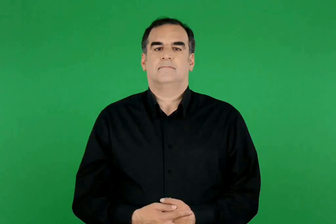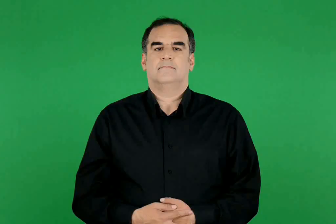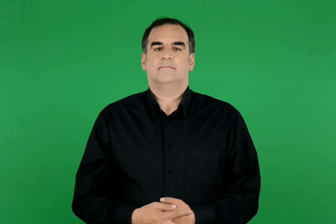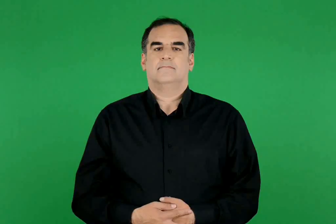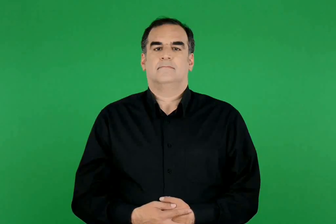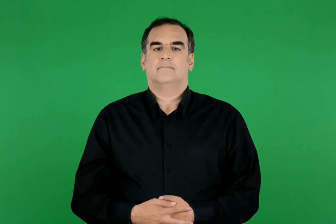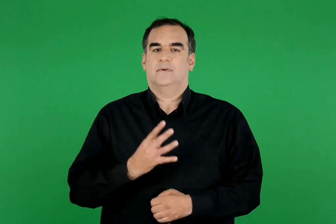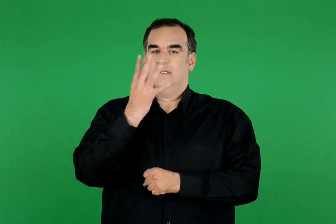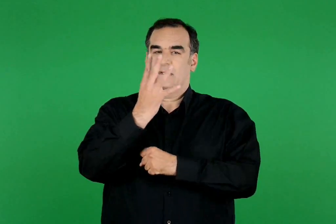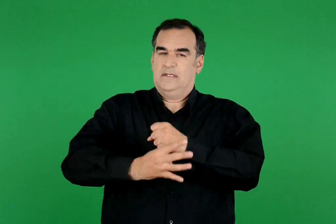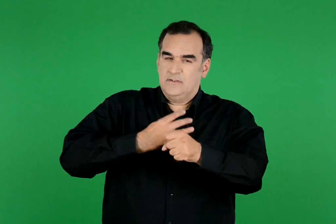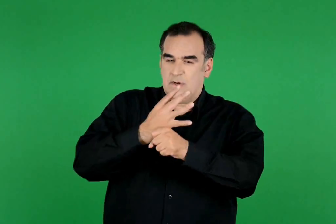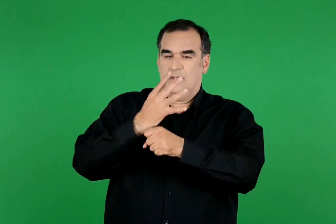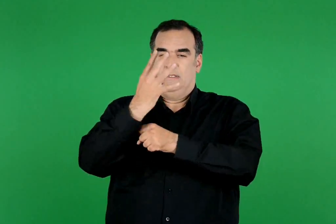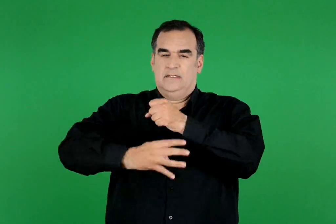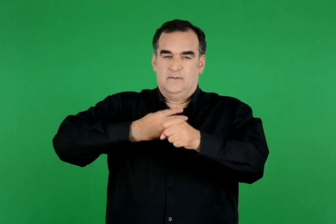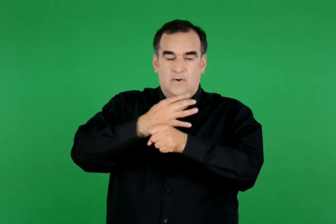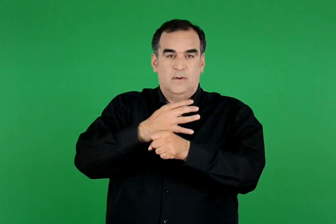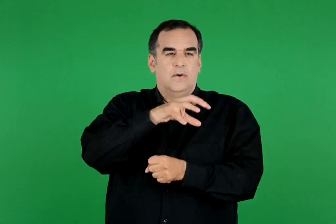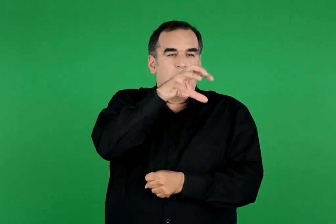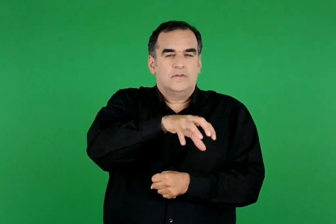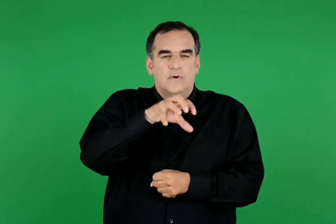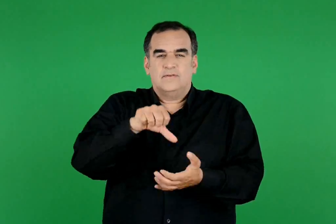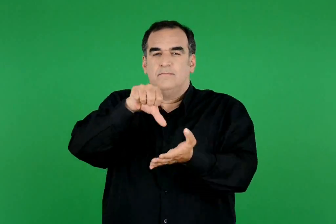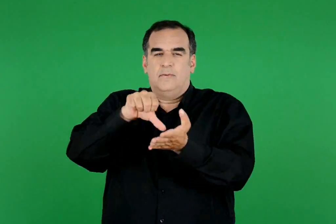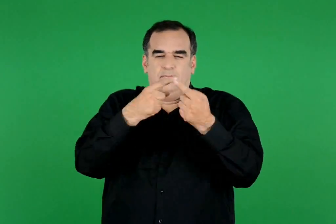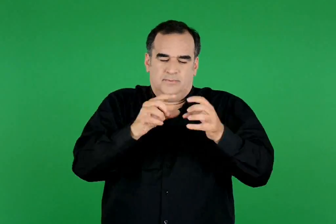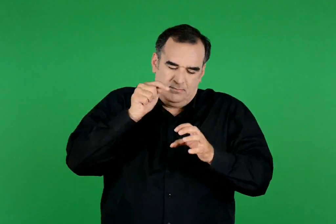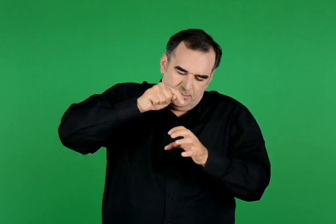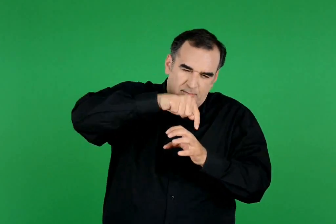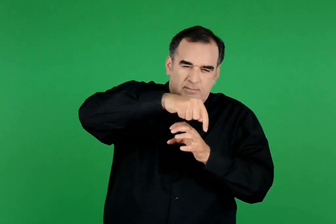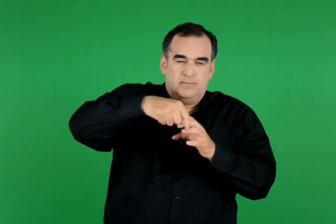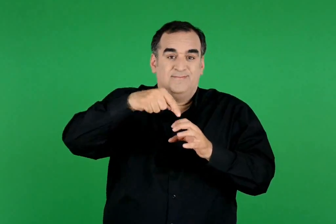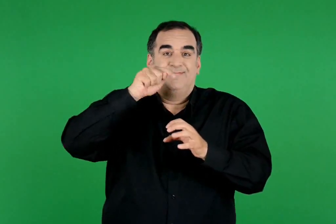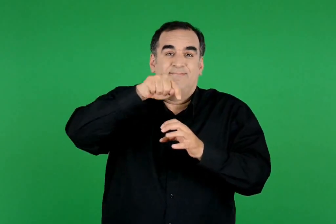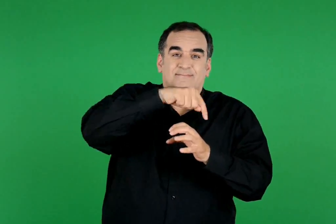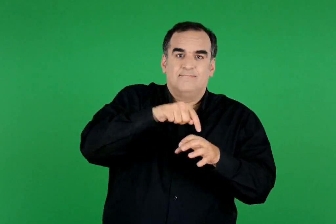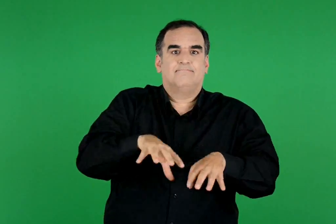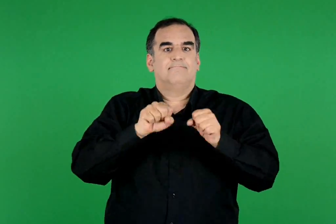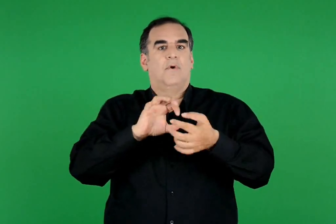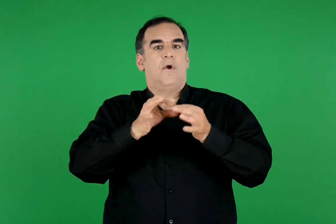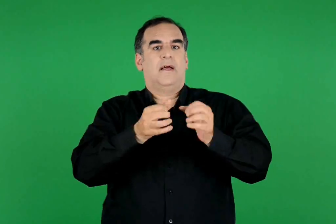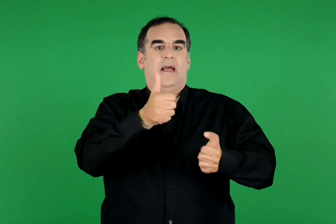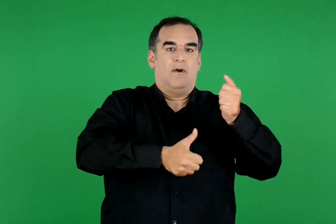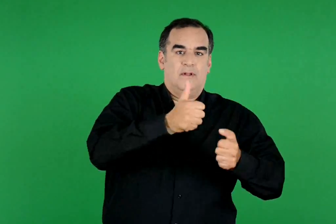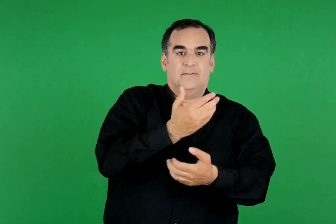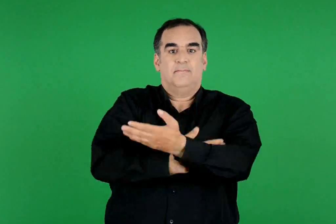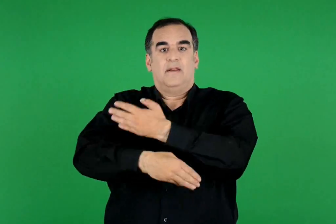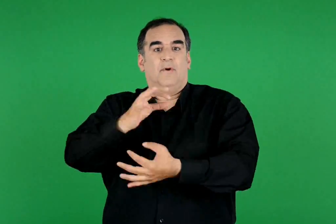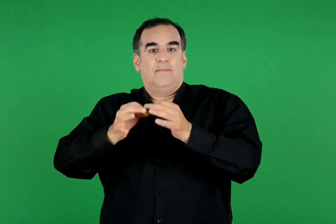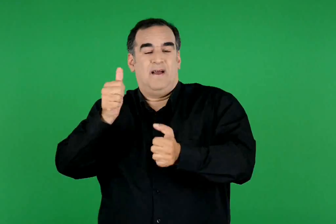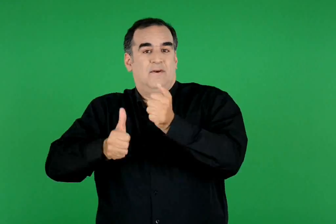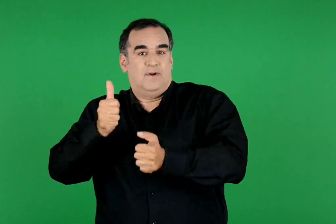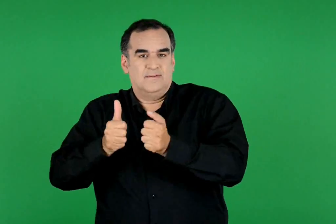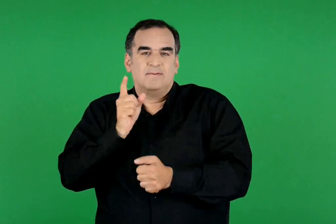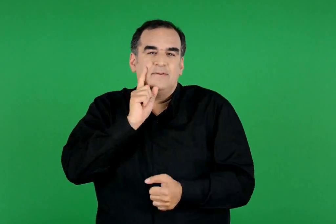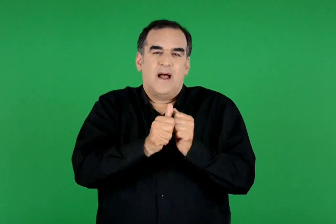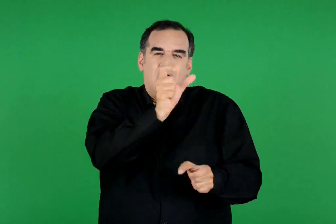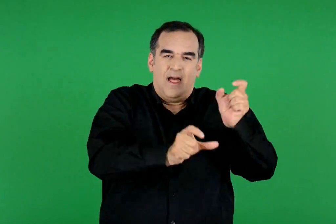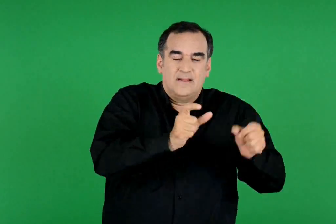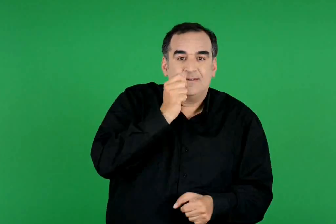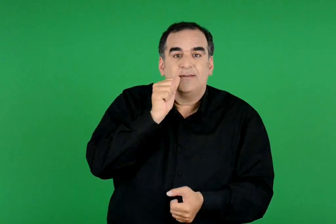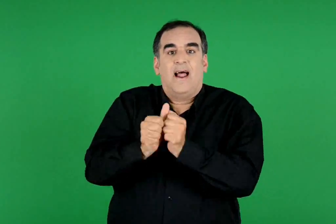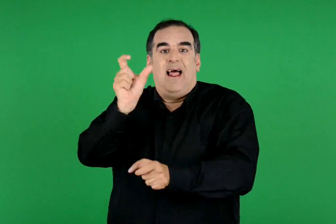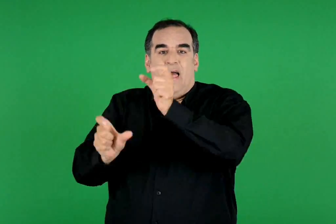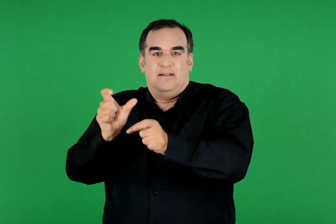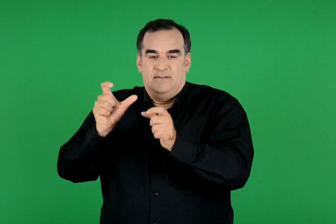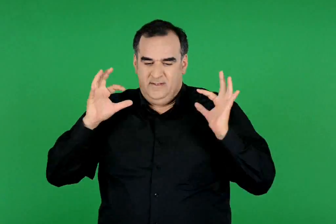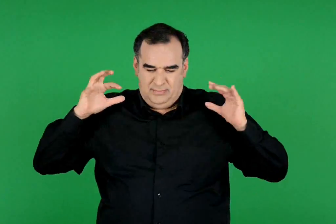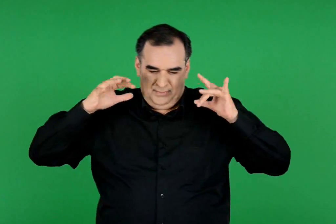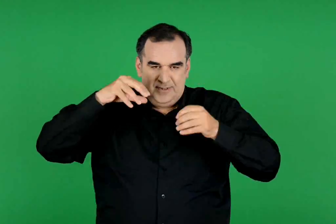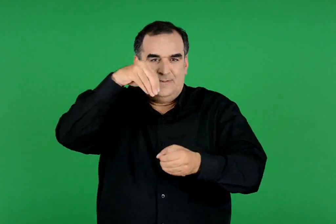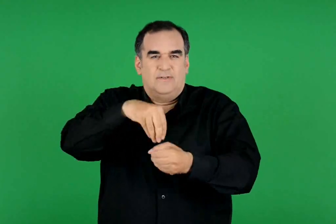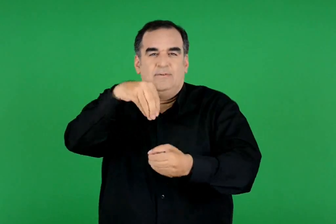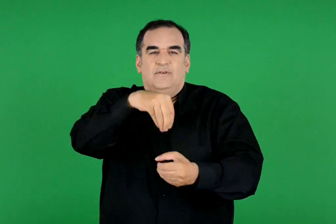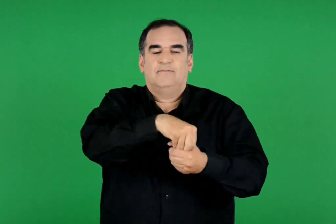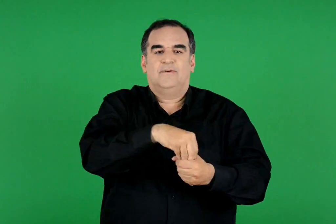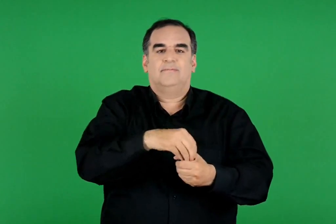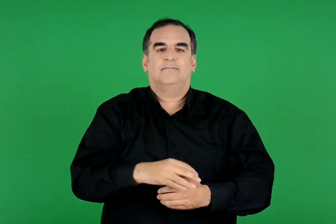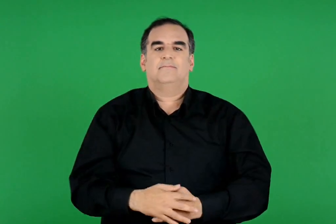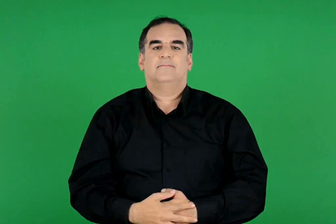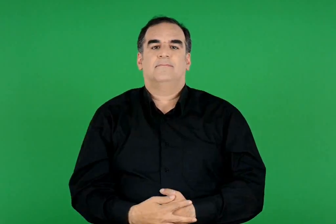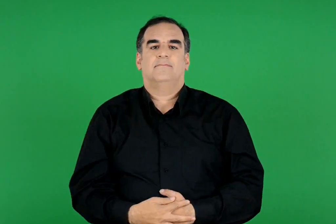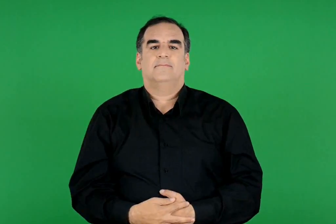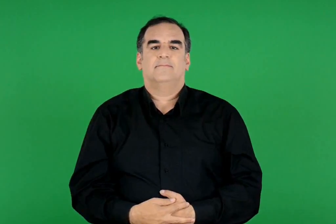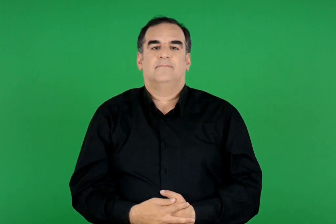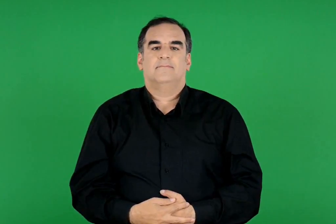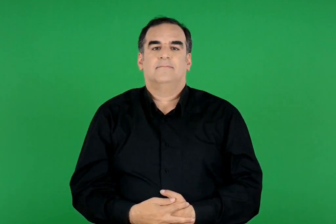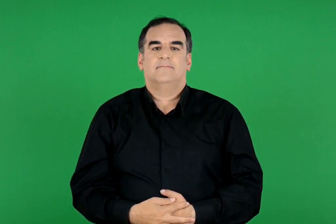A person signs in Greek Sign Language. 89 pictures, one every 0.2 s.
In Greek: σήμερα , αθλήτριες και αθλητές από όλο τον κόσμο συμμετέχουν στους ολυμπιακούς και παραολυμπιακούς αγώνες , που διοργανώνονται κάθε τέσσερα χρόνια σε διαφορετικές πόλεις και χώρες της γης
